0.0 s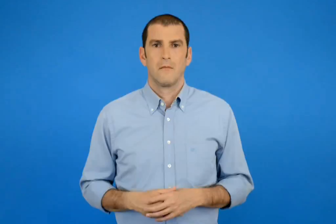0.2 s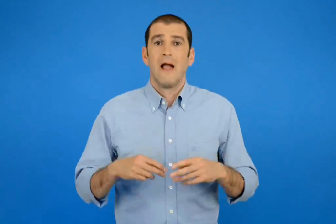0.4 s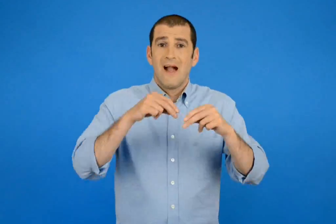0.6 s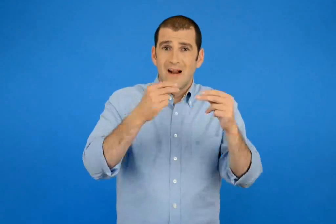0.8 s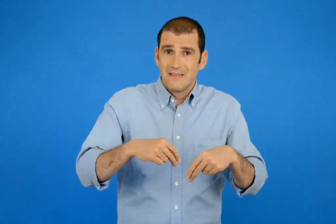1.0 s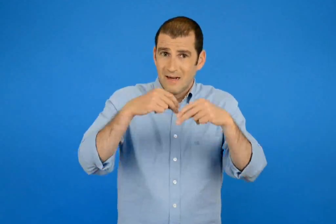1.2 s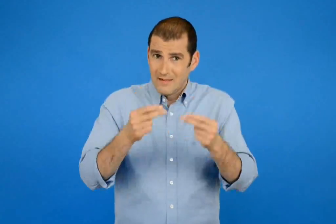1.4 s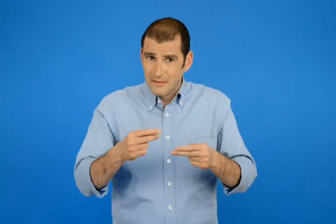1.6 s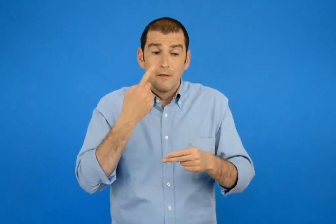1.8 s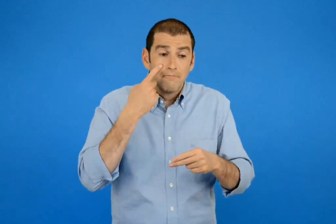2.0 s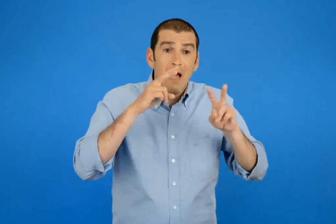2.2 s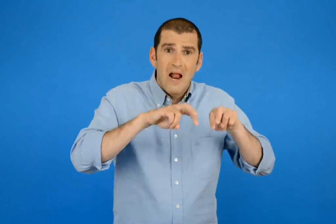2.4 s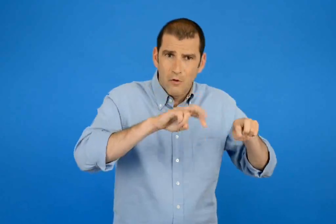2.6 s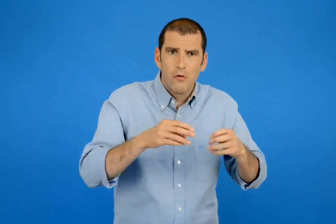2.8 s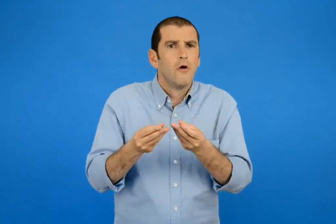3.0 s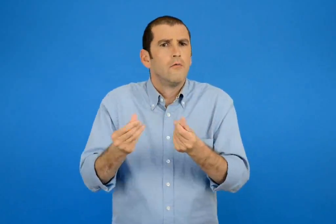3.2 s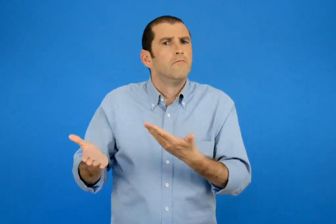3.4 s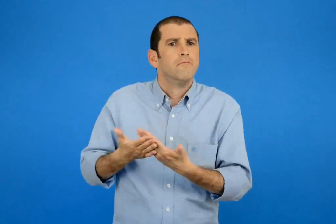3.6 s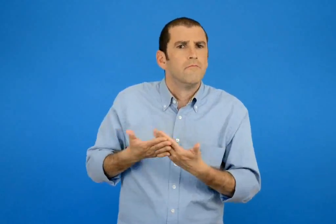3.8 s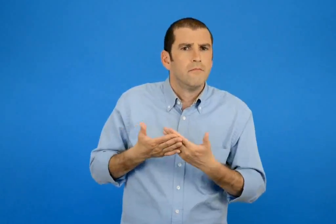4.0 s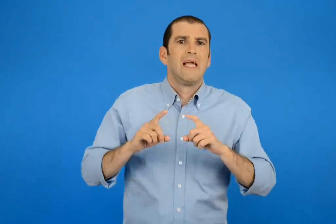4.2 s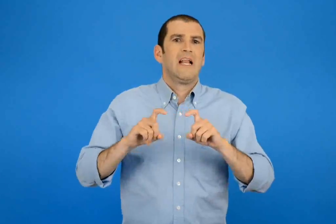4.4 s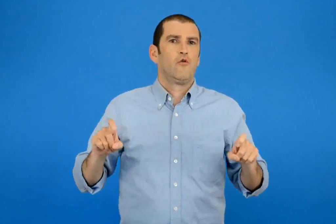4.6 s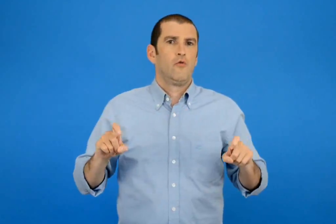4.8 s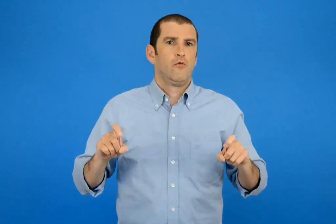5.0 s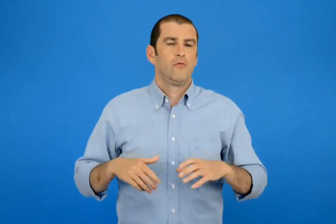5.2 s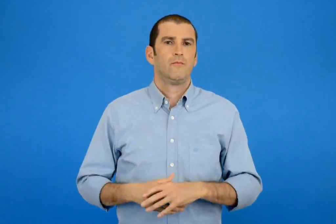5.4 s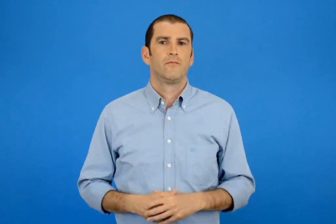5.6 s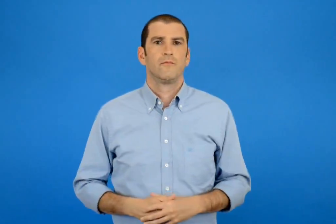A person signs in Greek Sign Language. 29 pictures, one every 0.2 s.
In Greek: ελέγχω τις λύσεις που βρήκα με εποπτικό υλικό
